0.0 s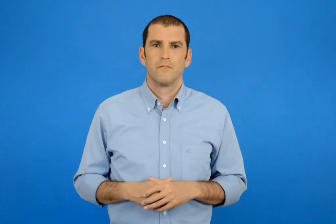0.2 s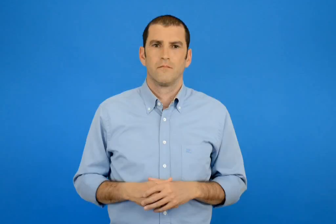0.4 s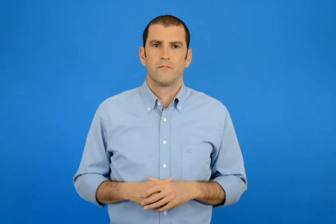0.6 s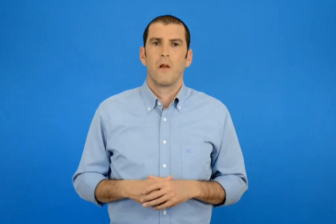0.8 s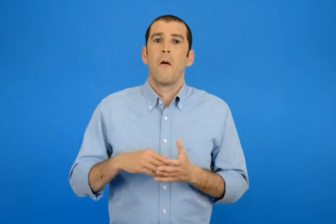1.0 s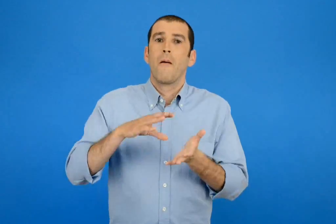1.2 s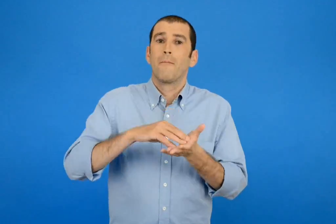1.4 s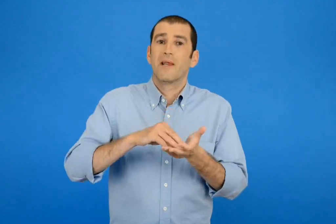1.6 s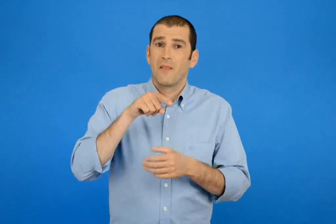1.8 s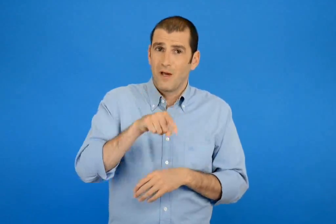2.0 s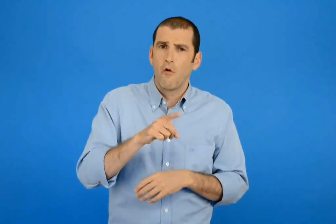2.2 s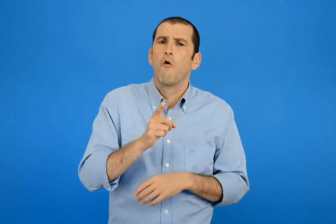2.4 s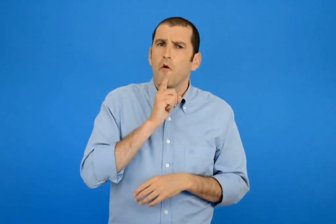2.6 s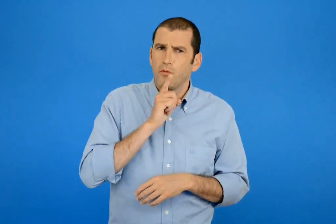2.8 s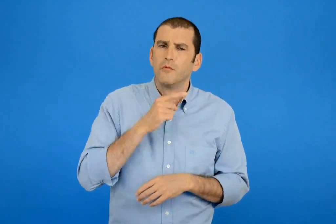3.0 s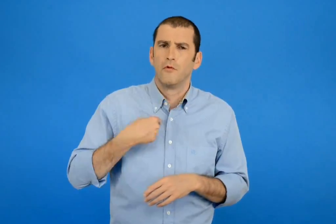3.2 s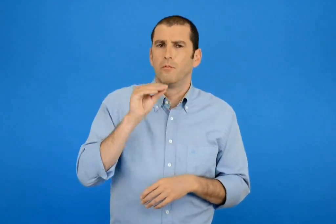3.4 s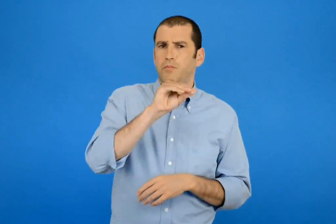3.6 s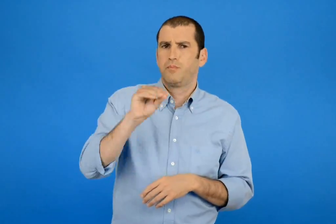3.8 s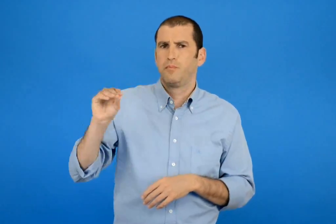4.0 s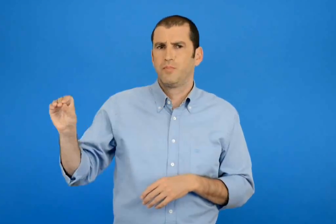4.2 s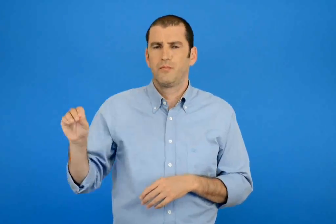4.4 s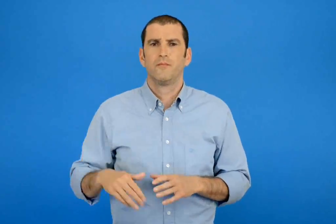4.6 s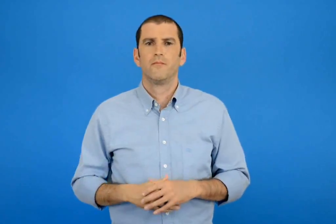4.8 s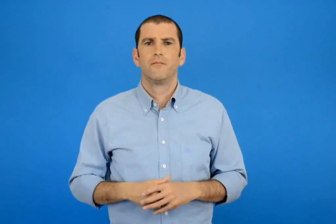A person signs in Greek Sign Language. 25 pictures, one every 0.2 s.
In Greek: συμπληρώνω όπως στο παράδειγμα
